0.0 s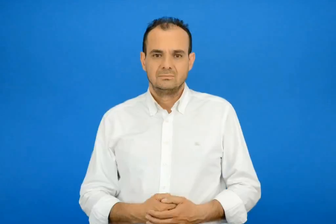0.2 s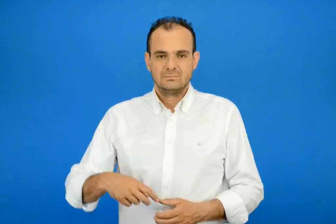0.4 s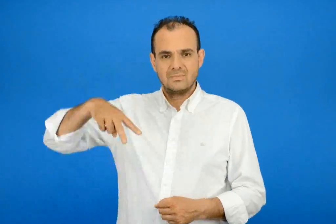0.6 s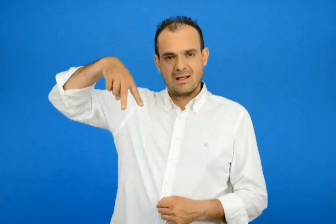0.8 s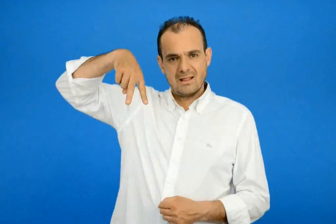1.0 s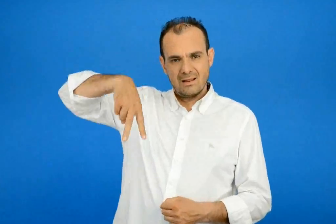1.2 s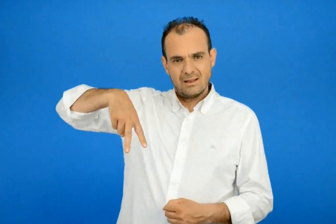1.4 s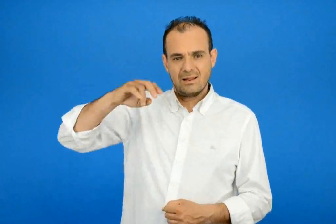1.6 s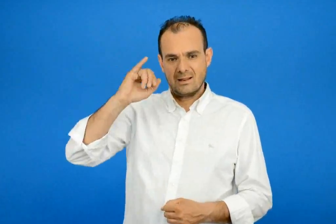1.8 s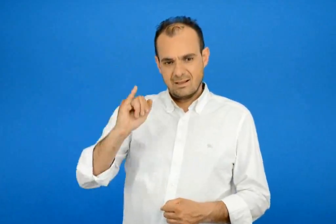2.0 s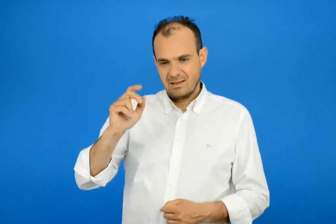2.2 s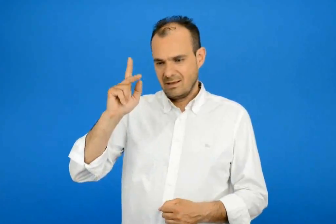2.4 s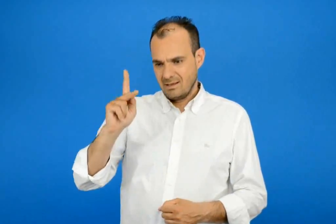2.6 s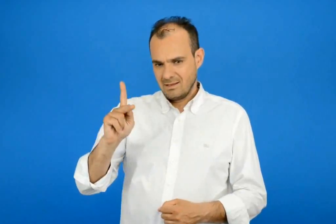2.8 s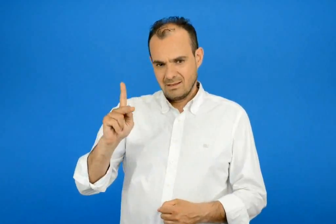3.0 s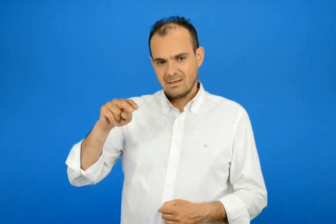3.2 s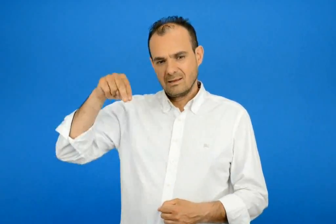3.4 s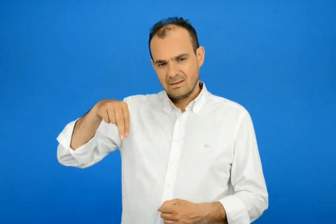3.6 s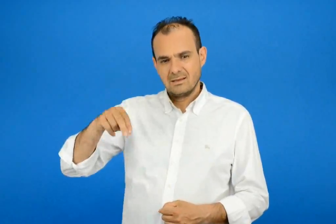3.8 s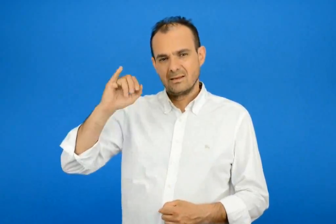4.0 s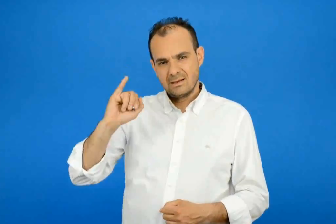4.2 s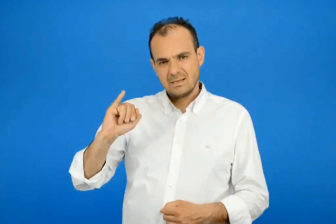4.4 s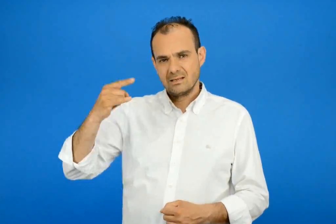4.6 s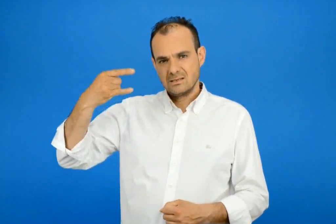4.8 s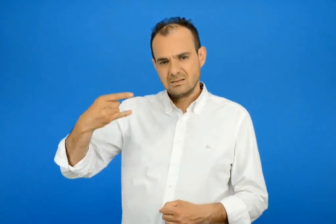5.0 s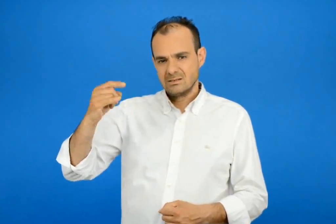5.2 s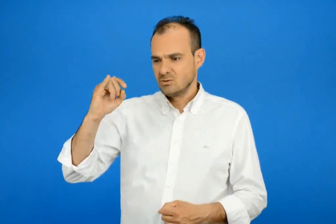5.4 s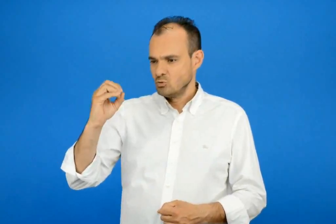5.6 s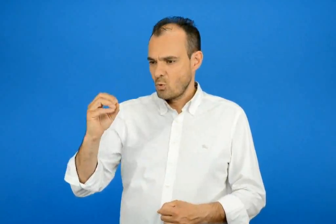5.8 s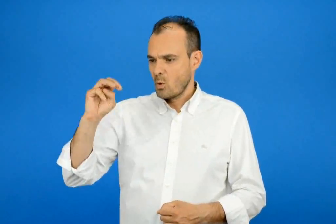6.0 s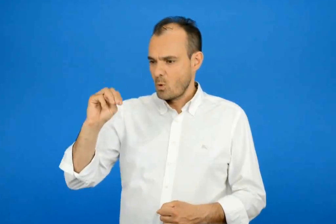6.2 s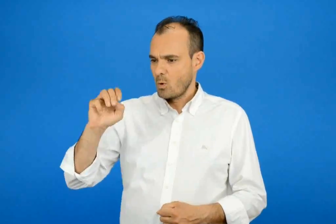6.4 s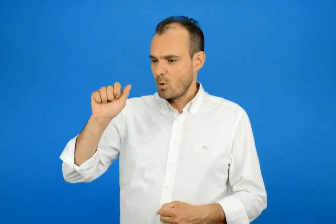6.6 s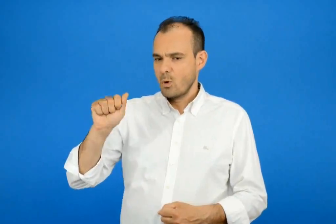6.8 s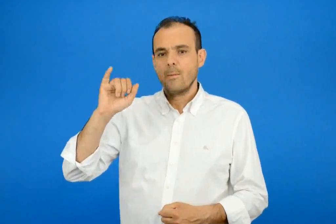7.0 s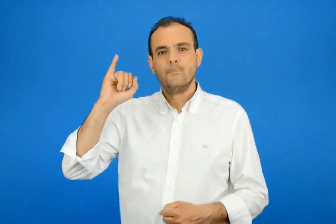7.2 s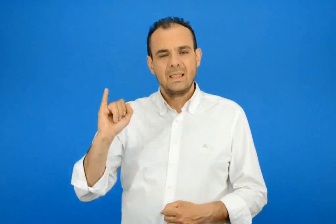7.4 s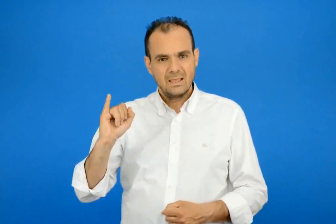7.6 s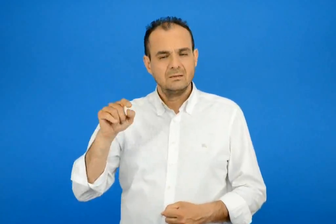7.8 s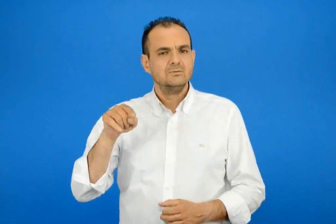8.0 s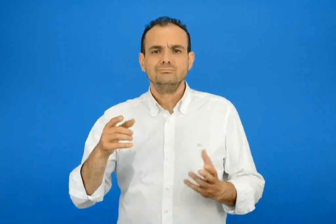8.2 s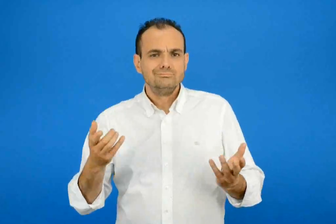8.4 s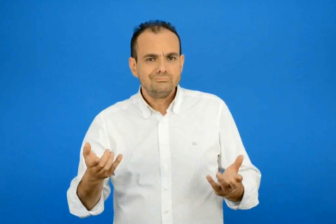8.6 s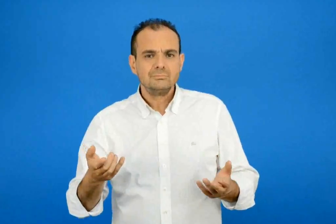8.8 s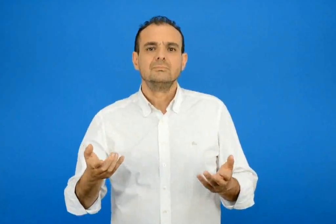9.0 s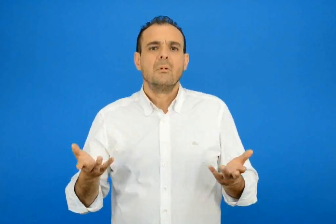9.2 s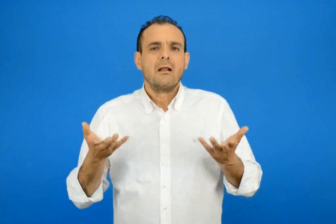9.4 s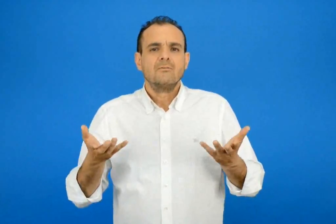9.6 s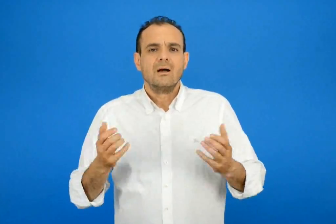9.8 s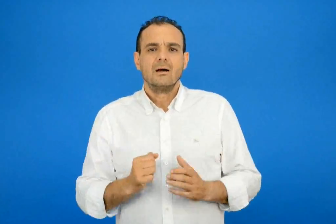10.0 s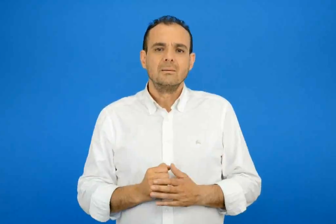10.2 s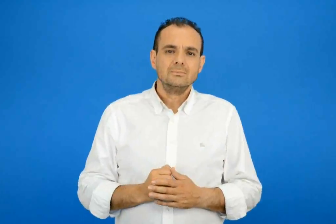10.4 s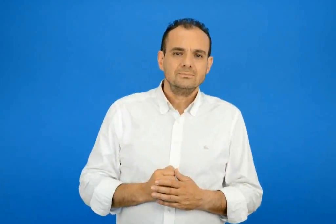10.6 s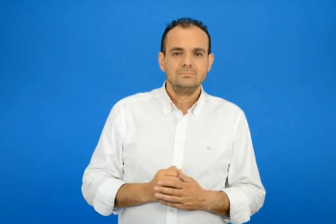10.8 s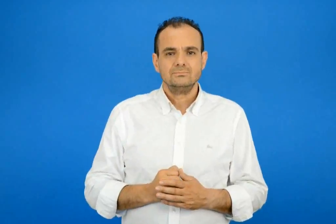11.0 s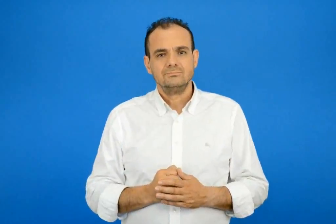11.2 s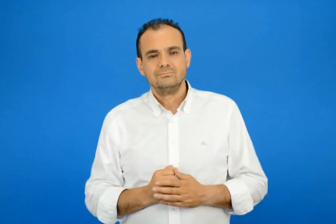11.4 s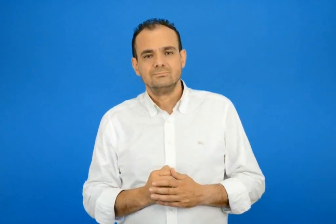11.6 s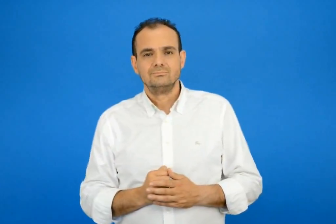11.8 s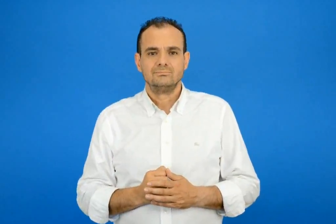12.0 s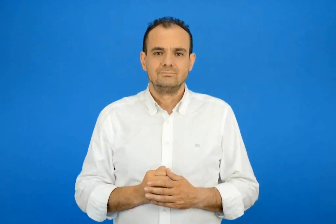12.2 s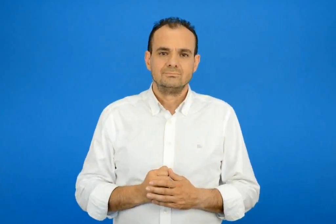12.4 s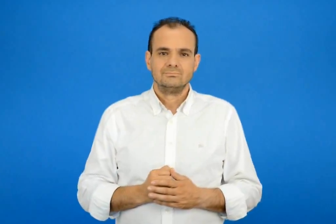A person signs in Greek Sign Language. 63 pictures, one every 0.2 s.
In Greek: λικνίζομαι κουνιέμαι ελαφρά
